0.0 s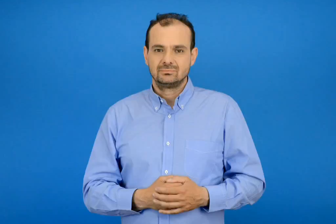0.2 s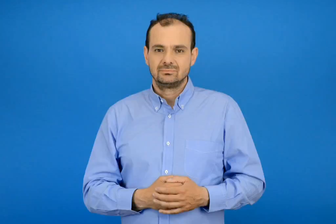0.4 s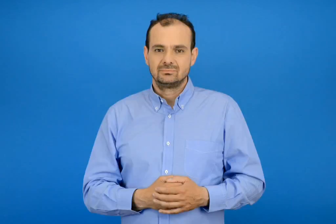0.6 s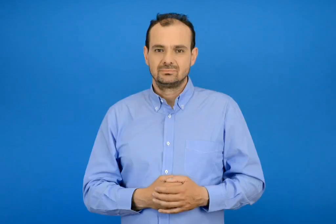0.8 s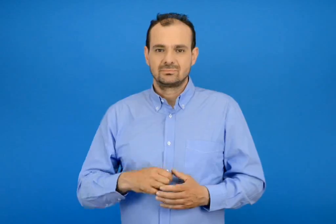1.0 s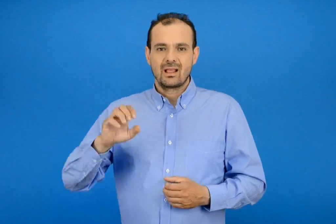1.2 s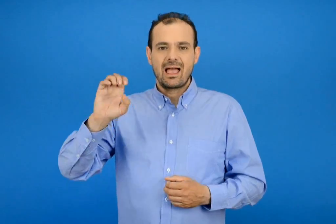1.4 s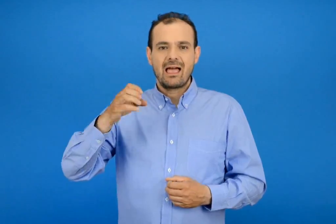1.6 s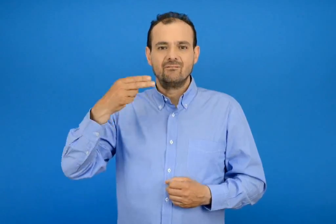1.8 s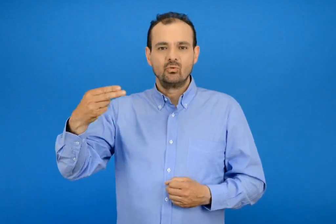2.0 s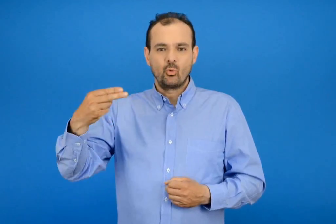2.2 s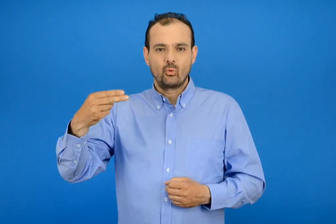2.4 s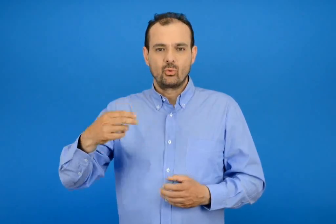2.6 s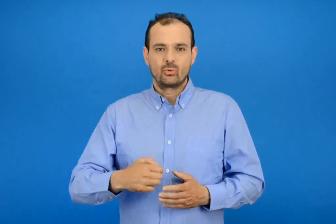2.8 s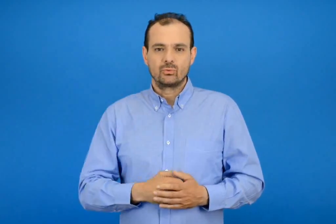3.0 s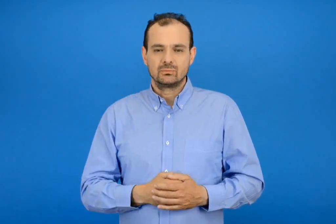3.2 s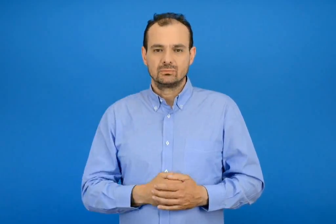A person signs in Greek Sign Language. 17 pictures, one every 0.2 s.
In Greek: ευρώ
